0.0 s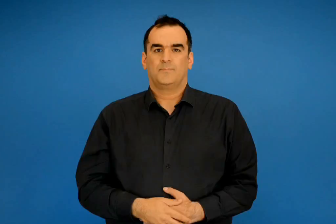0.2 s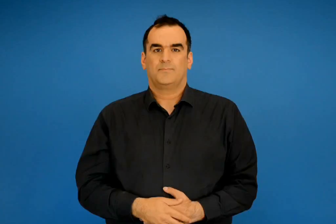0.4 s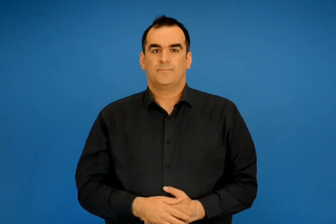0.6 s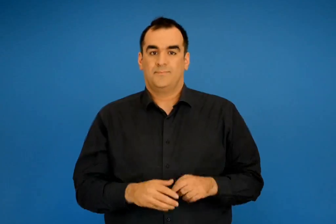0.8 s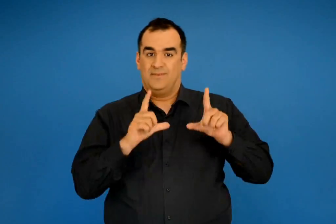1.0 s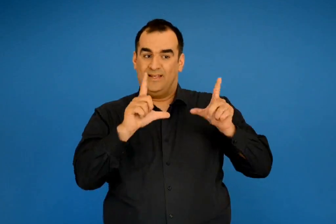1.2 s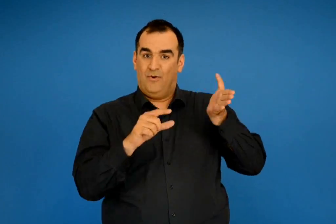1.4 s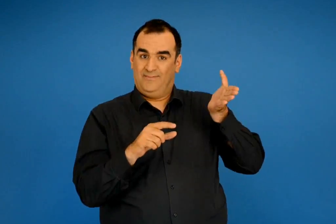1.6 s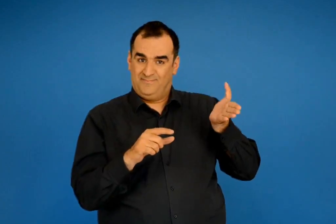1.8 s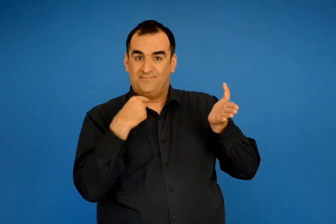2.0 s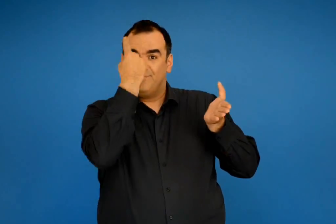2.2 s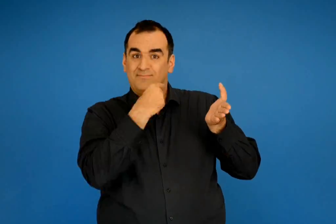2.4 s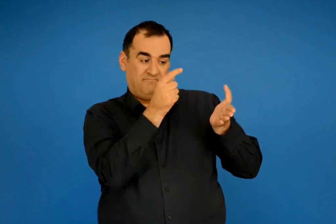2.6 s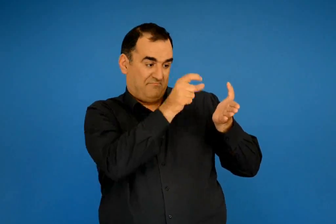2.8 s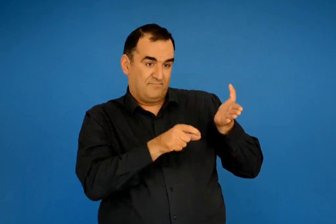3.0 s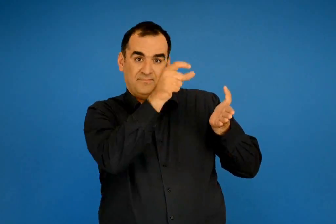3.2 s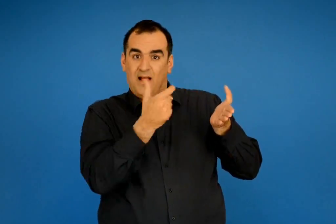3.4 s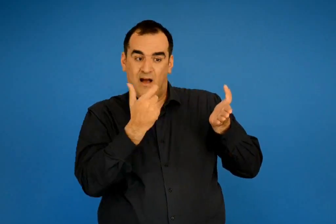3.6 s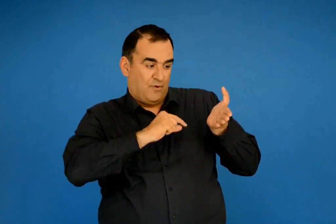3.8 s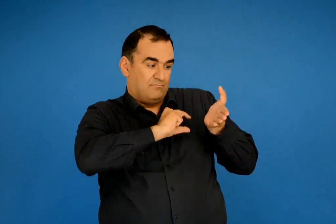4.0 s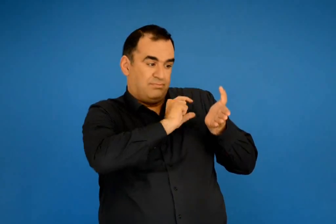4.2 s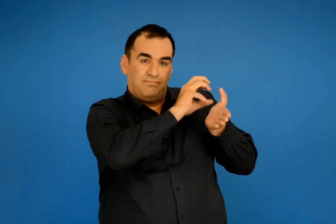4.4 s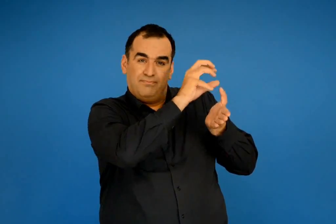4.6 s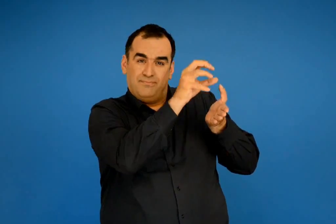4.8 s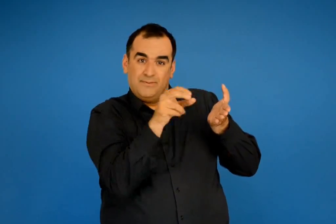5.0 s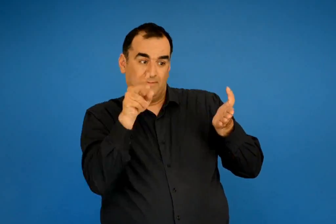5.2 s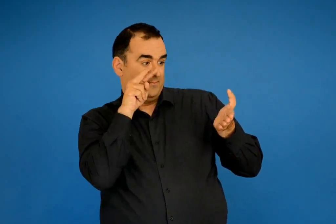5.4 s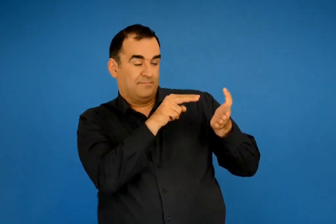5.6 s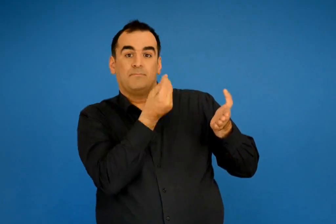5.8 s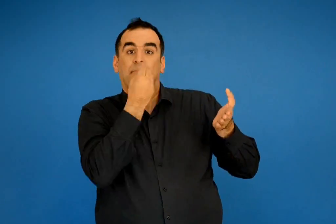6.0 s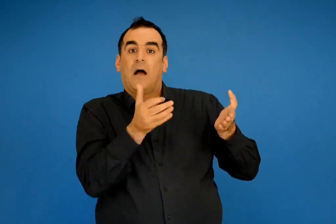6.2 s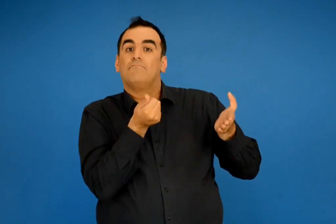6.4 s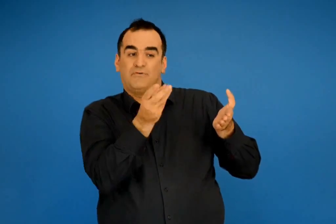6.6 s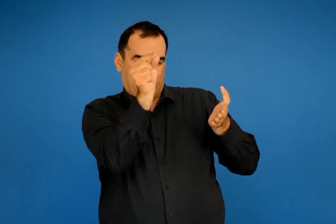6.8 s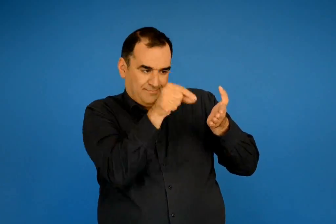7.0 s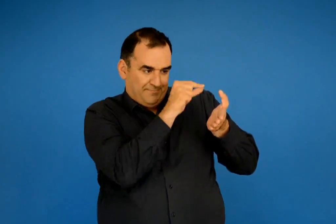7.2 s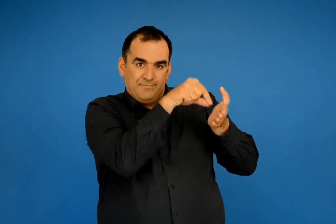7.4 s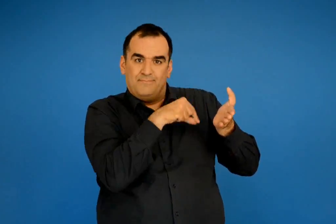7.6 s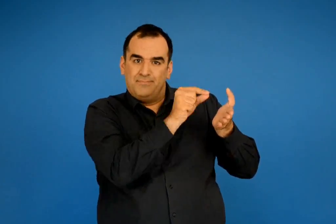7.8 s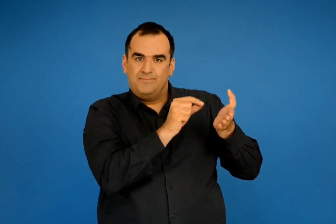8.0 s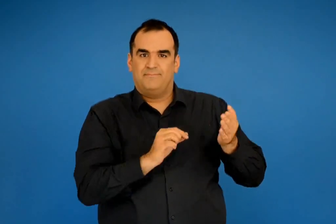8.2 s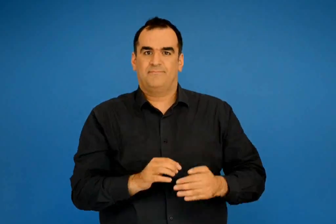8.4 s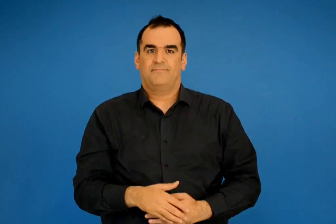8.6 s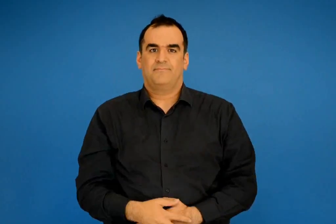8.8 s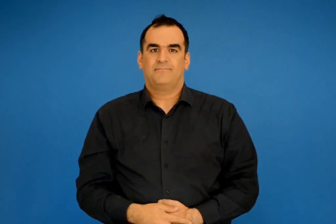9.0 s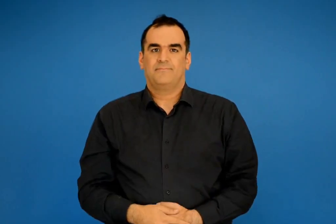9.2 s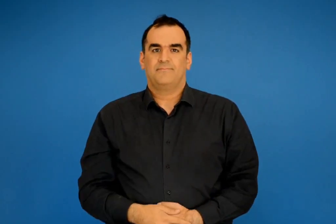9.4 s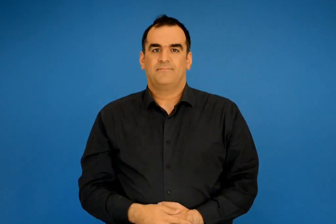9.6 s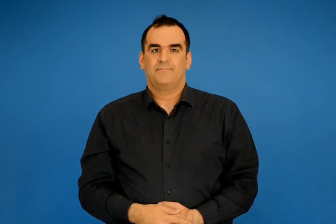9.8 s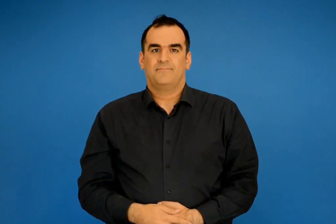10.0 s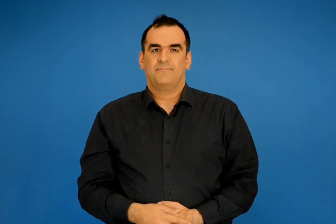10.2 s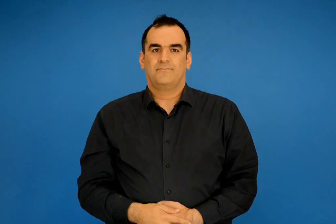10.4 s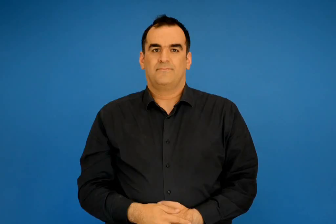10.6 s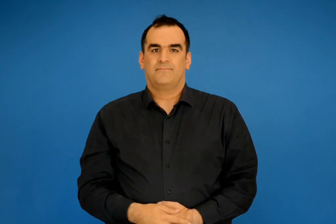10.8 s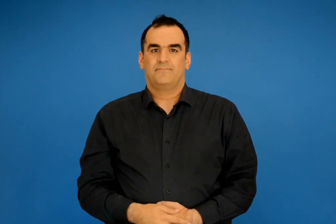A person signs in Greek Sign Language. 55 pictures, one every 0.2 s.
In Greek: αφού βρεις ποσά είναι τα πρόσωπα του προβλήματος που μοιράζονται τα αυγά ένωσε με μια γραμμή αυτά που έφαγε ο καθένας τους
